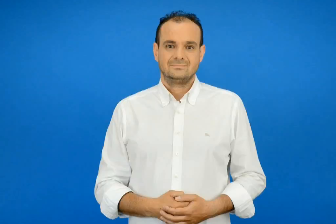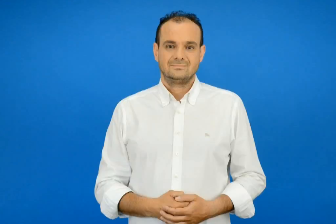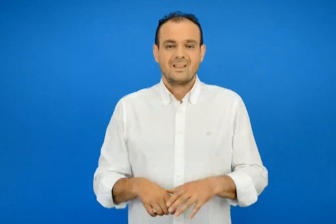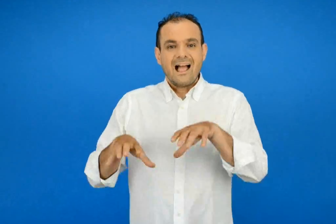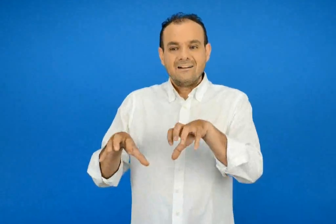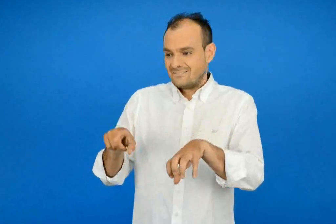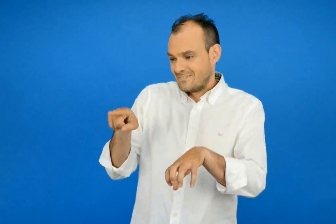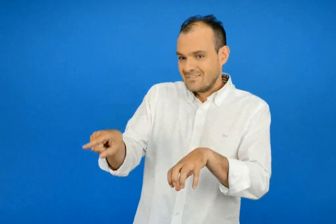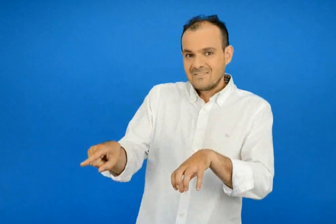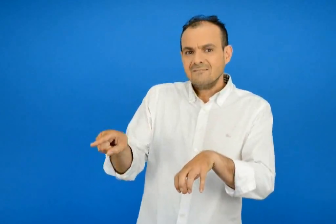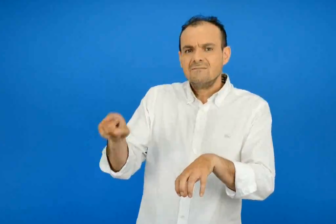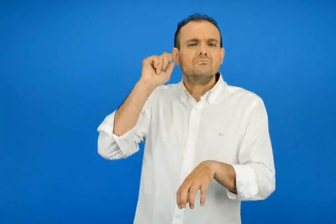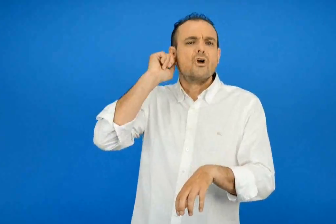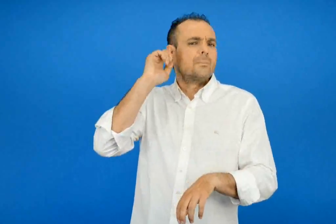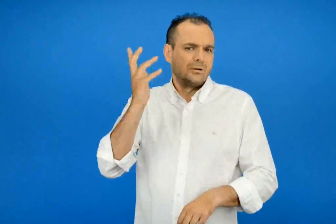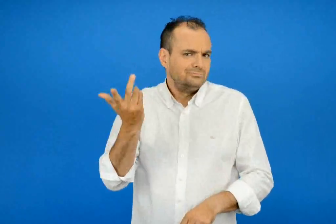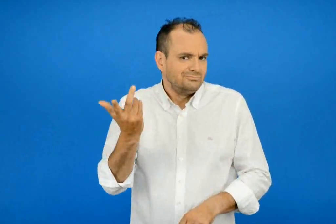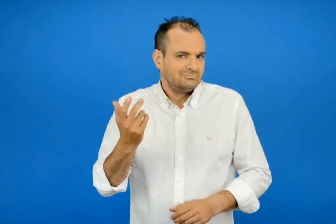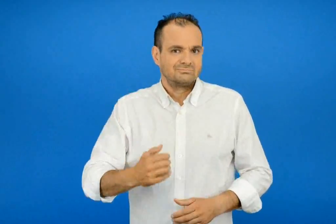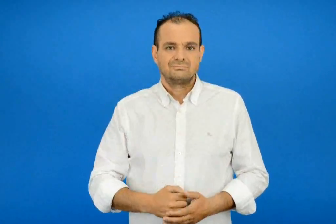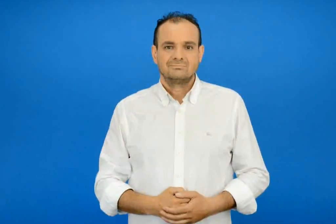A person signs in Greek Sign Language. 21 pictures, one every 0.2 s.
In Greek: πως λένε τον σκύλο ;
